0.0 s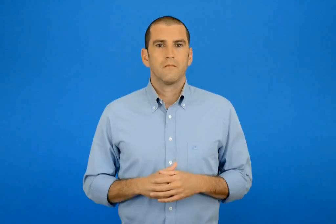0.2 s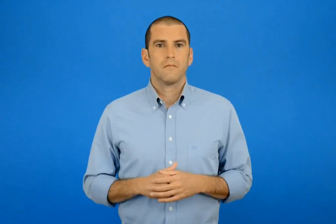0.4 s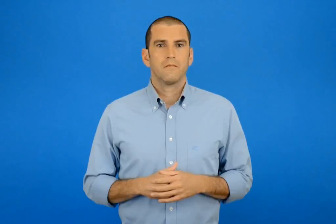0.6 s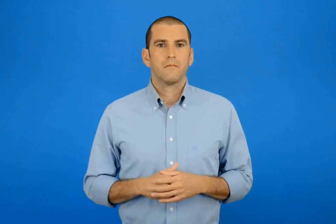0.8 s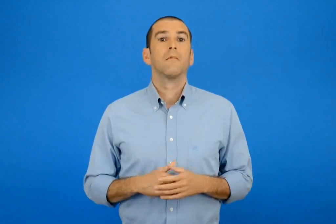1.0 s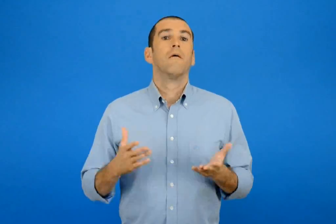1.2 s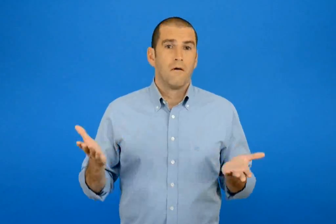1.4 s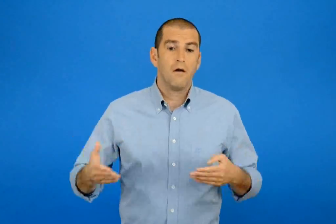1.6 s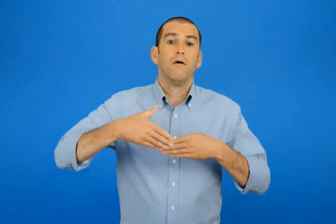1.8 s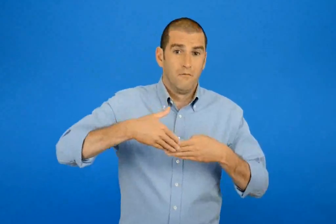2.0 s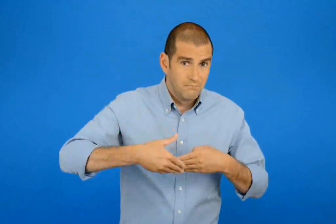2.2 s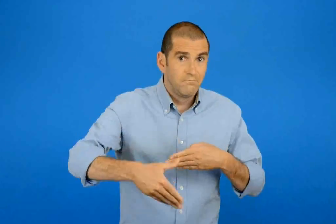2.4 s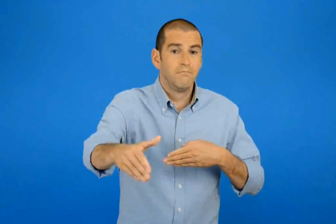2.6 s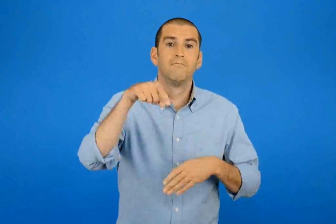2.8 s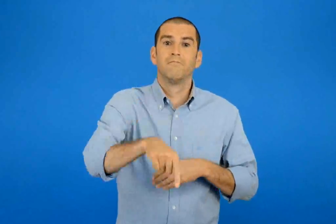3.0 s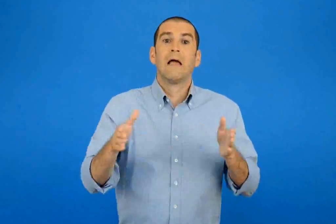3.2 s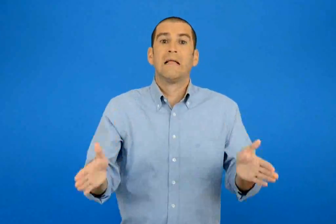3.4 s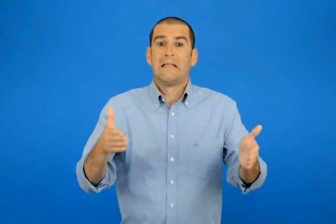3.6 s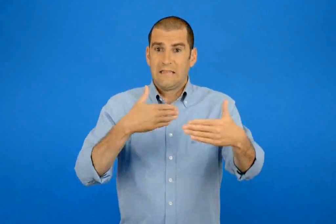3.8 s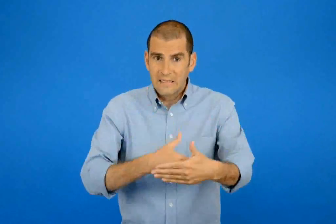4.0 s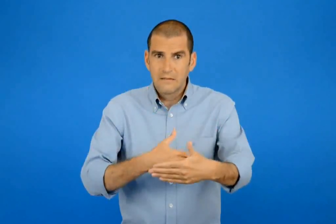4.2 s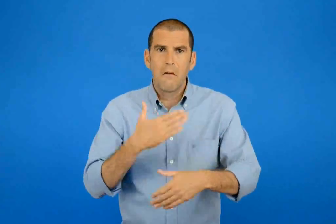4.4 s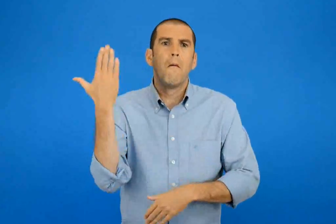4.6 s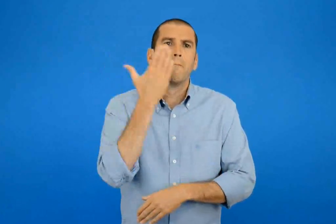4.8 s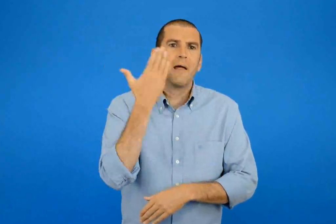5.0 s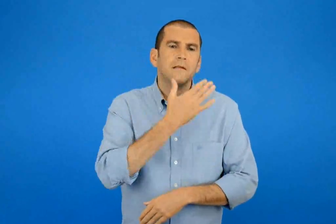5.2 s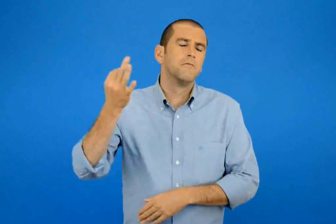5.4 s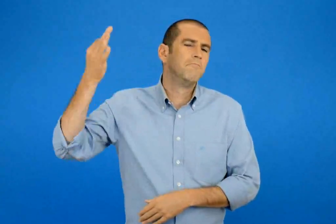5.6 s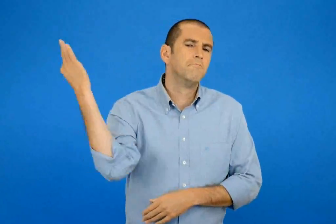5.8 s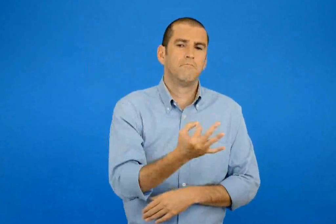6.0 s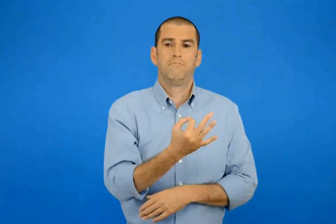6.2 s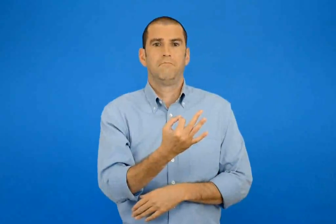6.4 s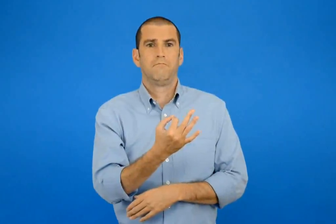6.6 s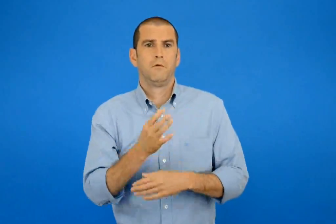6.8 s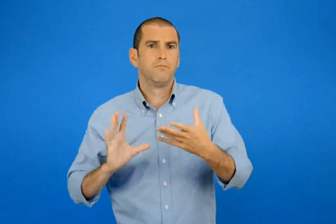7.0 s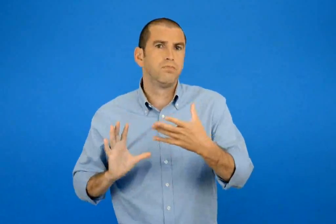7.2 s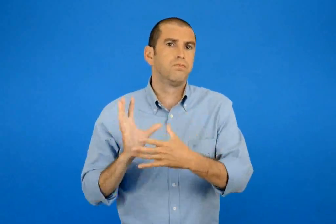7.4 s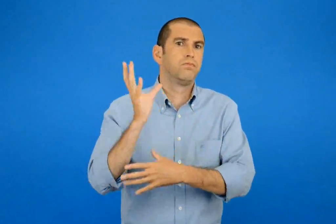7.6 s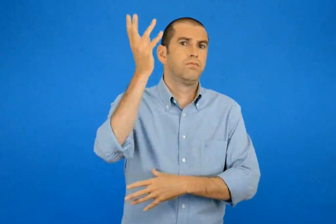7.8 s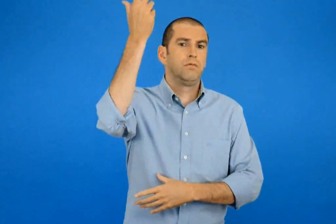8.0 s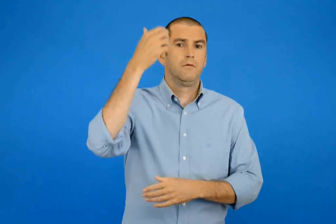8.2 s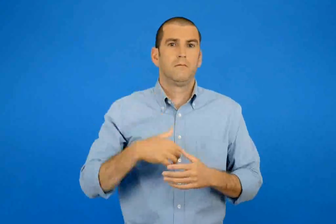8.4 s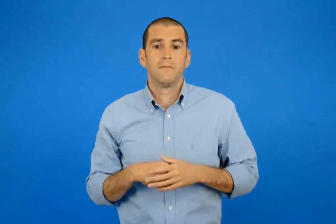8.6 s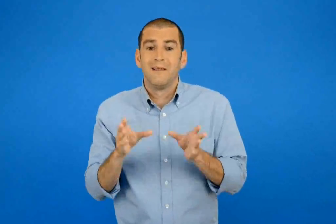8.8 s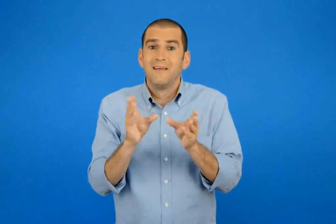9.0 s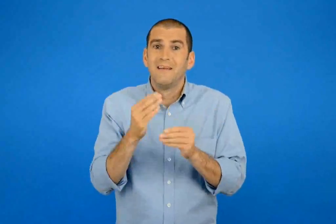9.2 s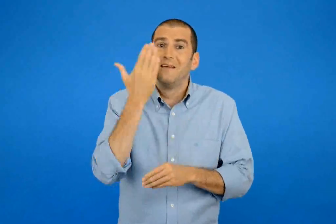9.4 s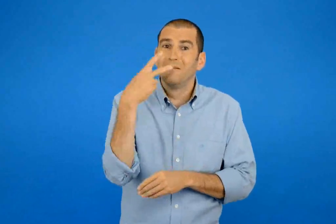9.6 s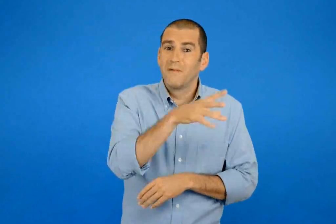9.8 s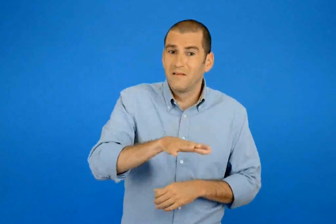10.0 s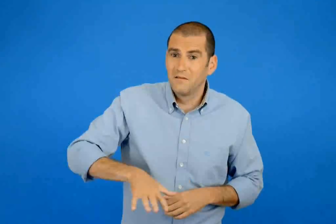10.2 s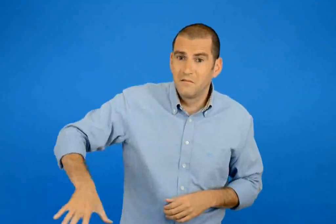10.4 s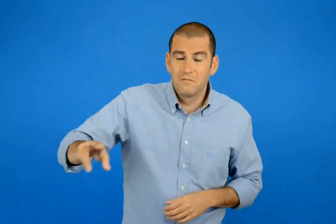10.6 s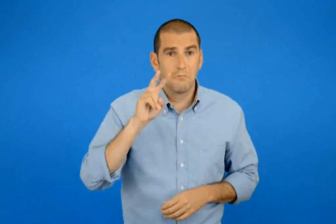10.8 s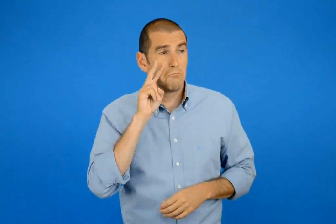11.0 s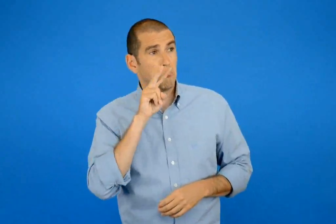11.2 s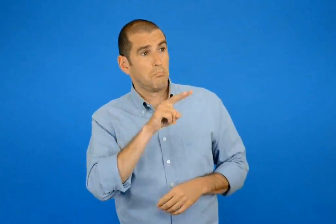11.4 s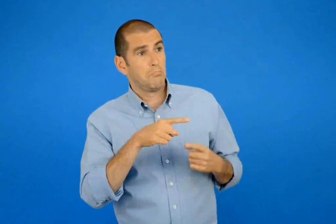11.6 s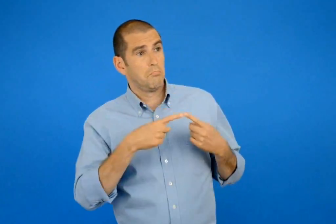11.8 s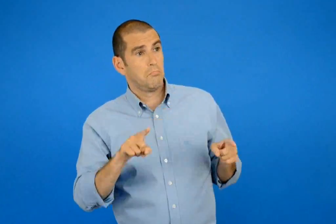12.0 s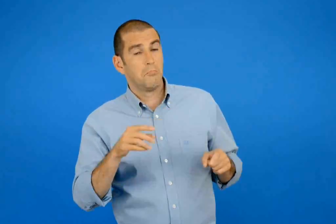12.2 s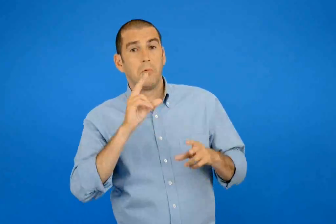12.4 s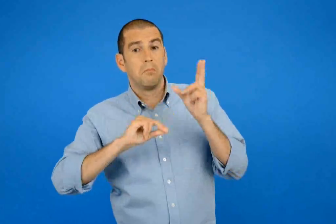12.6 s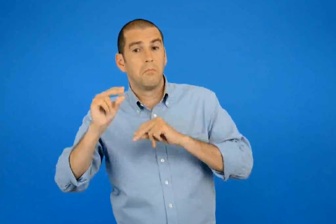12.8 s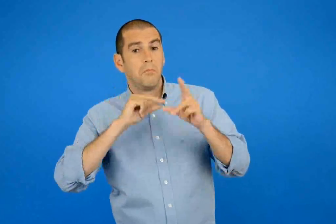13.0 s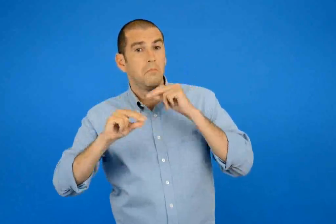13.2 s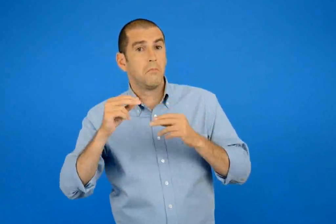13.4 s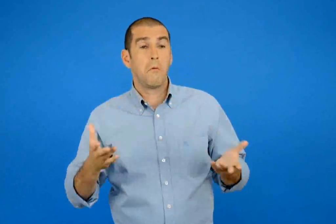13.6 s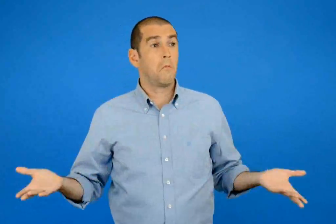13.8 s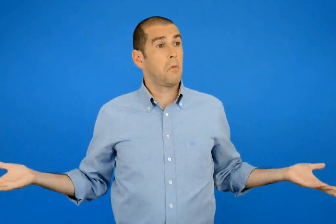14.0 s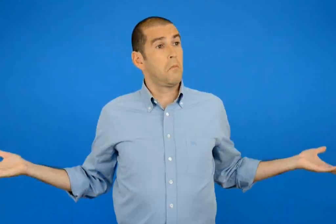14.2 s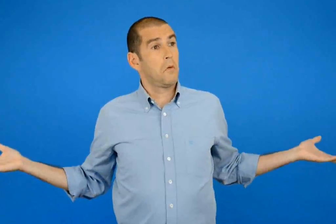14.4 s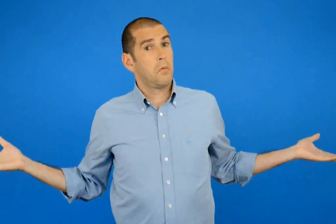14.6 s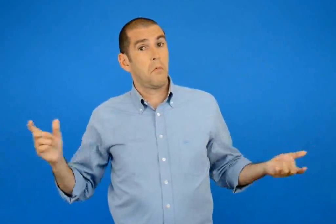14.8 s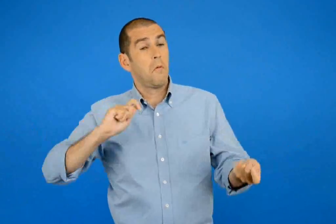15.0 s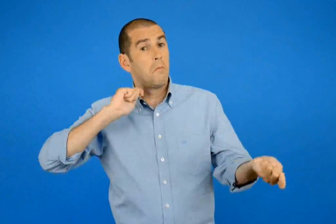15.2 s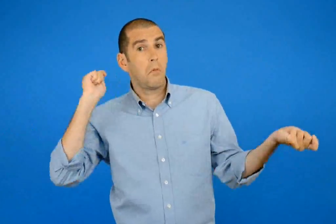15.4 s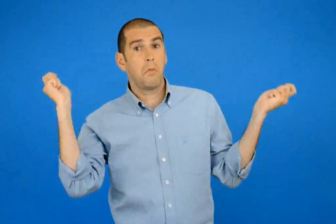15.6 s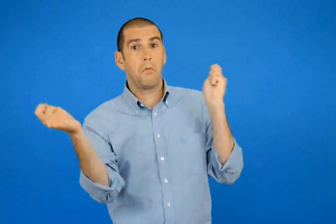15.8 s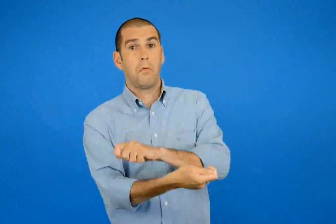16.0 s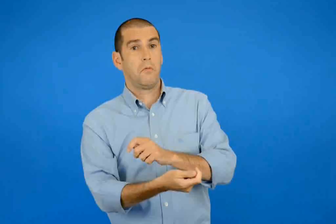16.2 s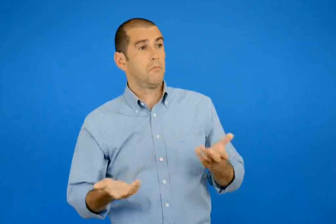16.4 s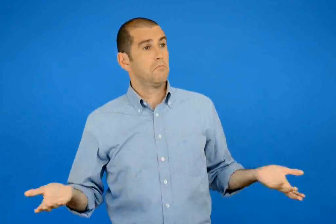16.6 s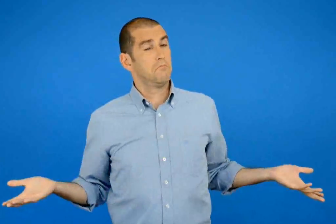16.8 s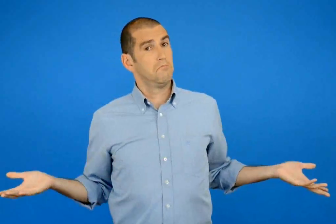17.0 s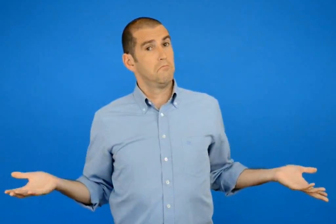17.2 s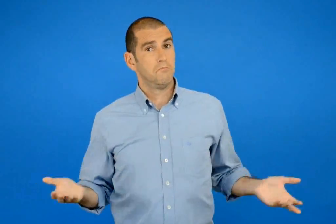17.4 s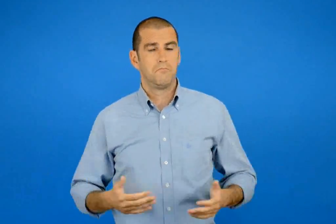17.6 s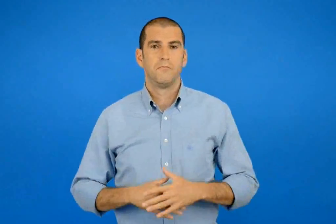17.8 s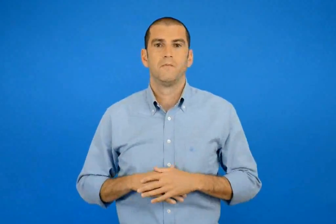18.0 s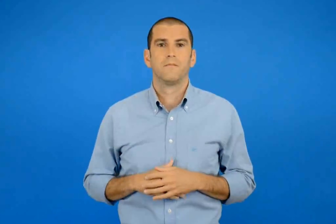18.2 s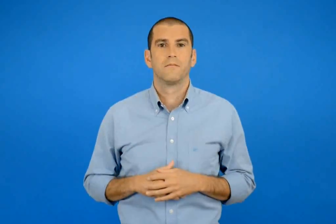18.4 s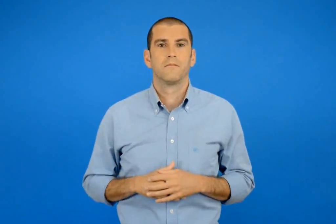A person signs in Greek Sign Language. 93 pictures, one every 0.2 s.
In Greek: από τότε έγινε ο καλύτερος ποντικομαθητής στην τάξη οι συμμαθητές του τον έβλεπαν με περιέργειά και έλεγαν βρε πως αλλάζουν οι καιροί
